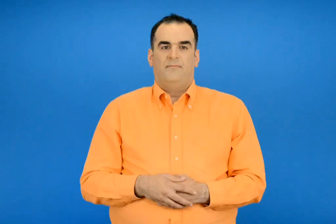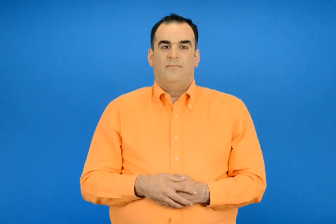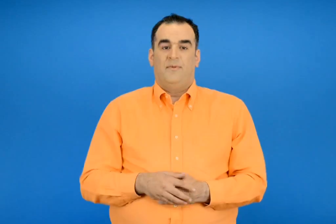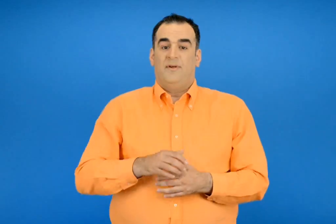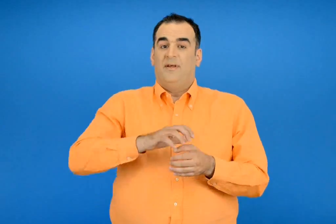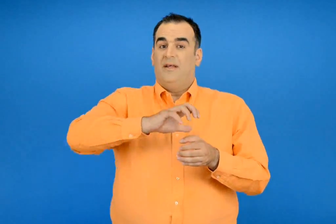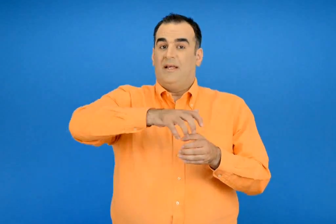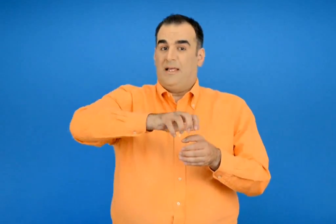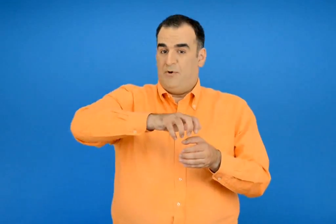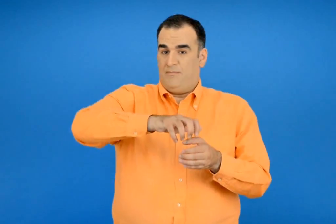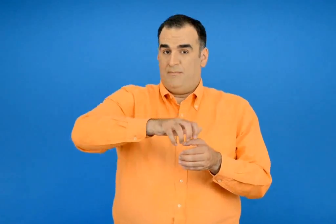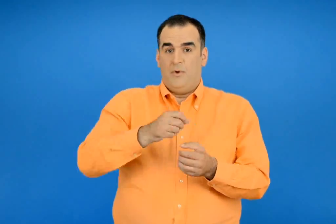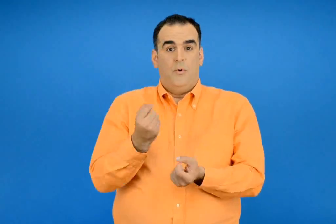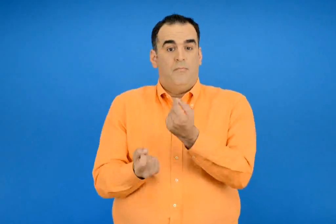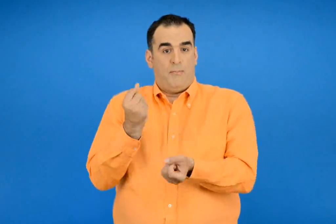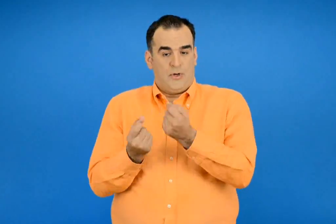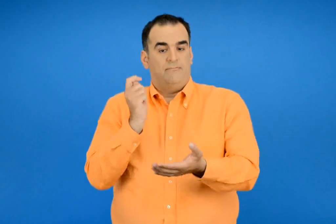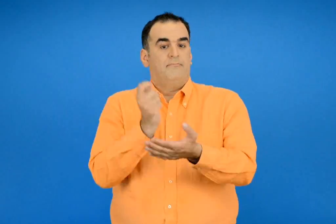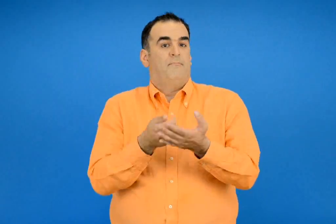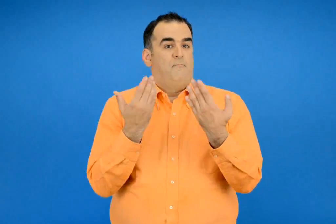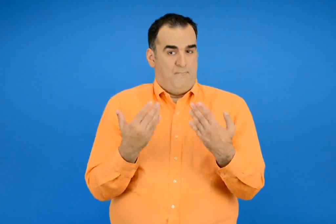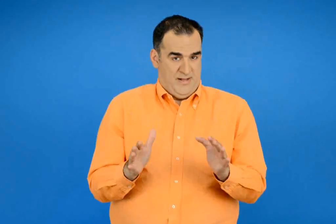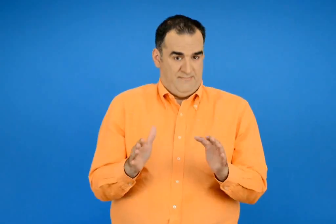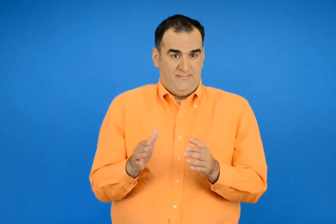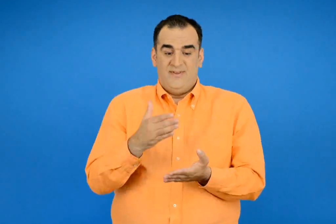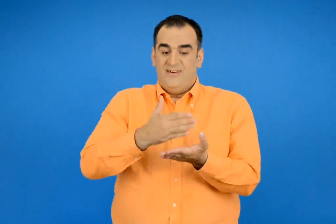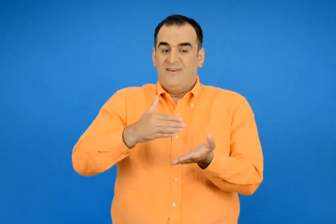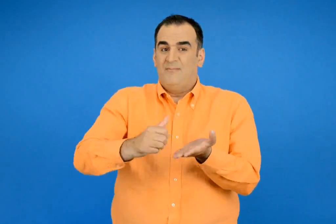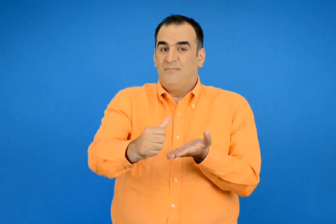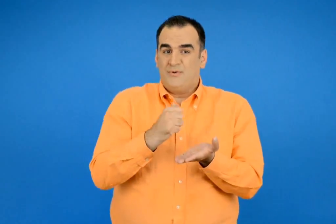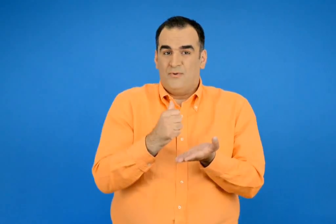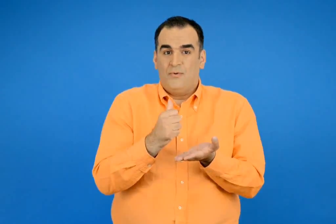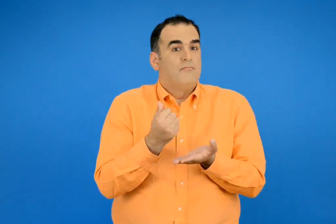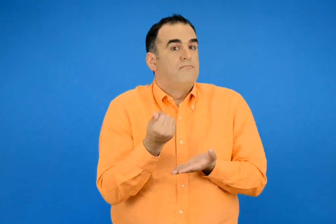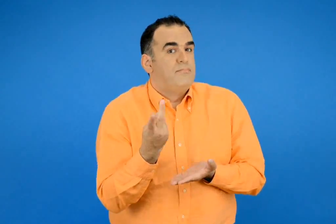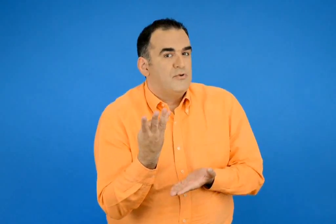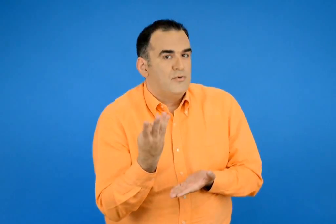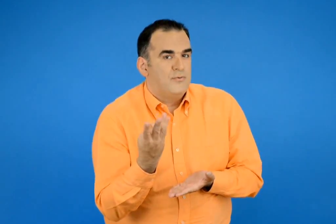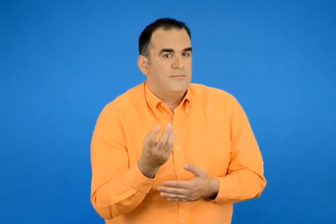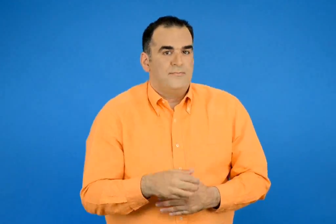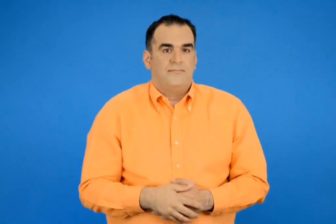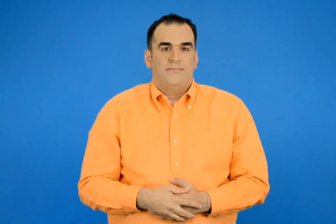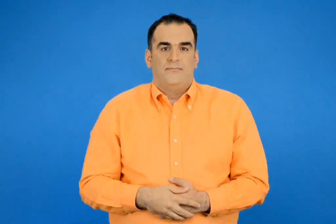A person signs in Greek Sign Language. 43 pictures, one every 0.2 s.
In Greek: αγόρασε χυμό και ποπκορν ποσά ρέστα πηρέ ;
